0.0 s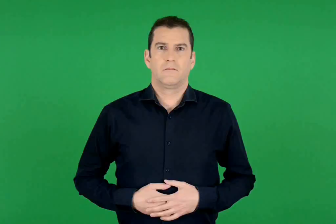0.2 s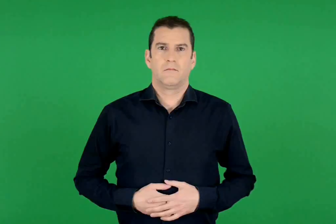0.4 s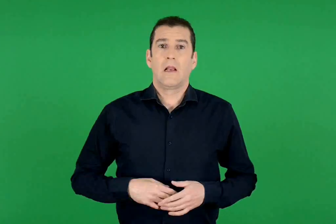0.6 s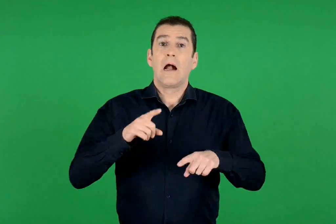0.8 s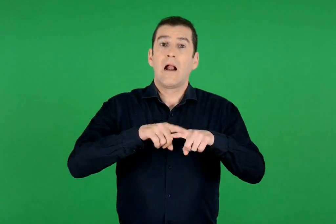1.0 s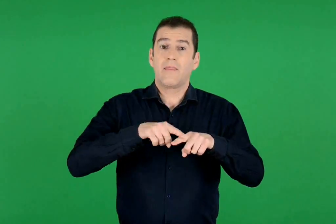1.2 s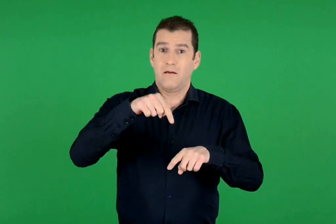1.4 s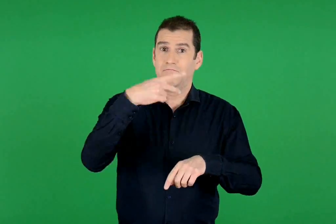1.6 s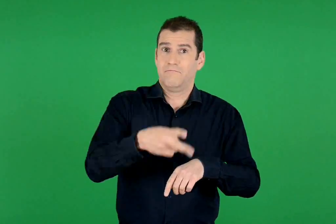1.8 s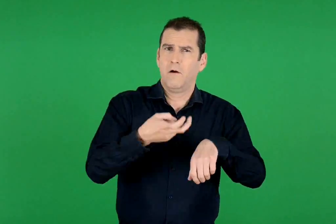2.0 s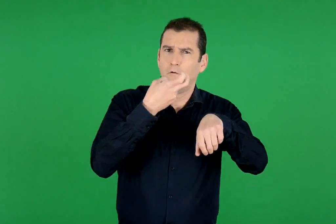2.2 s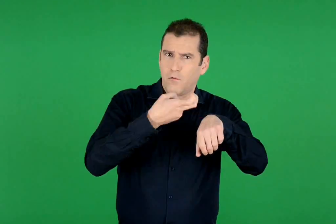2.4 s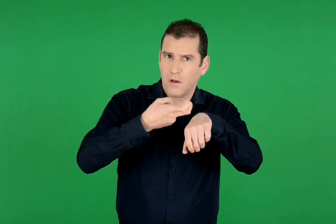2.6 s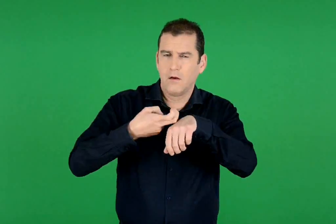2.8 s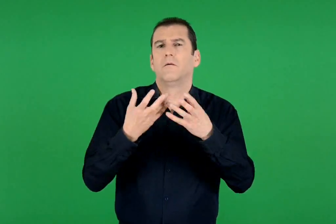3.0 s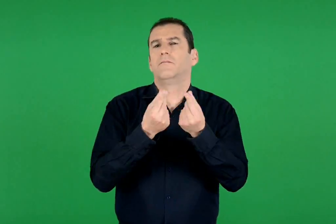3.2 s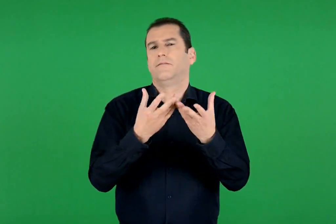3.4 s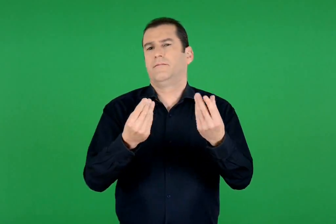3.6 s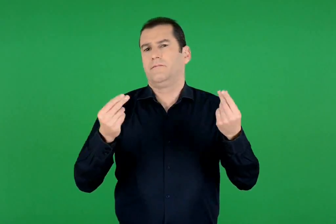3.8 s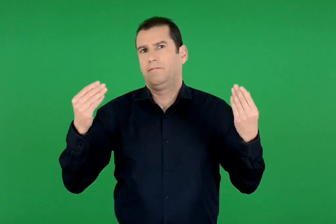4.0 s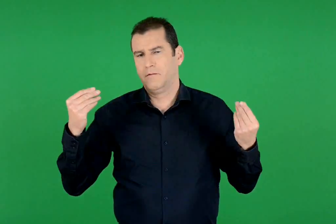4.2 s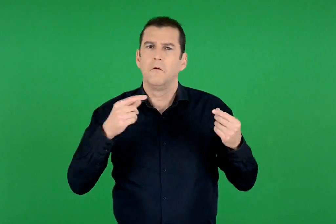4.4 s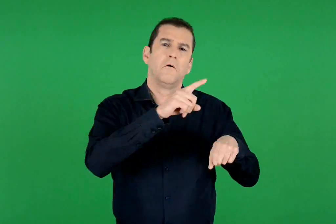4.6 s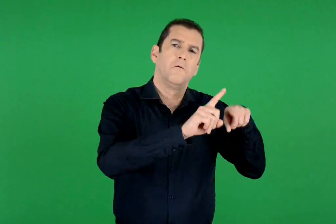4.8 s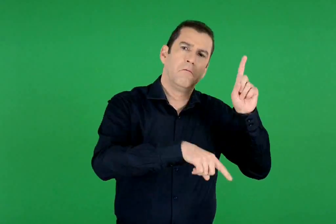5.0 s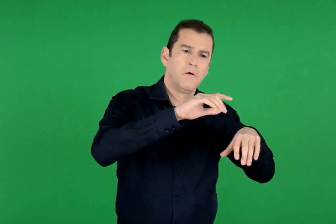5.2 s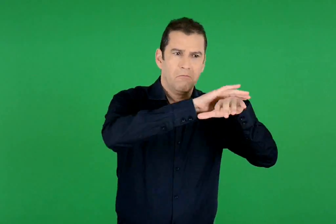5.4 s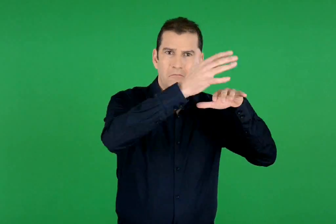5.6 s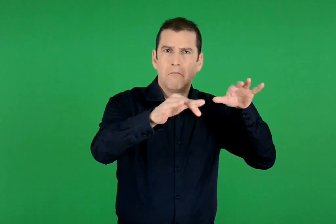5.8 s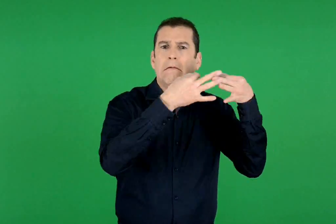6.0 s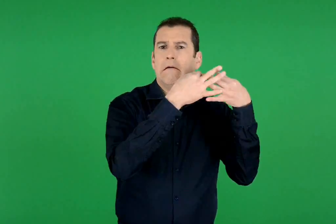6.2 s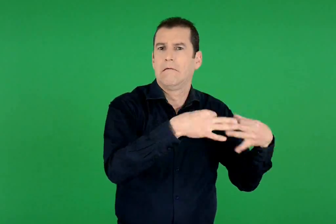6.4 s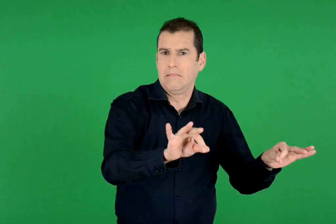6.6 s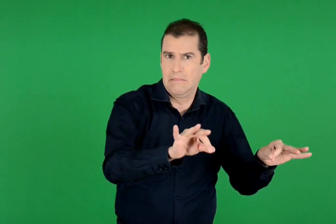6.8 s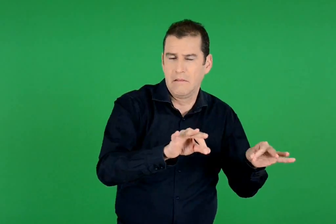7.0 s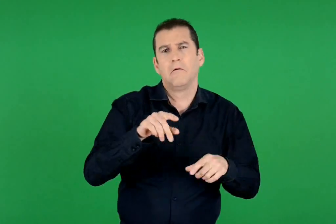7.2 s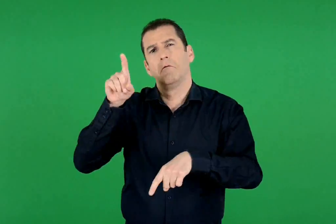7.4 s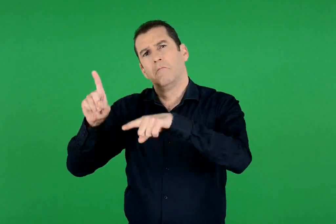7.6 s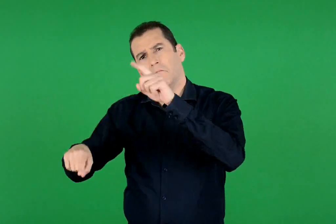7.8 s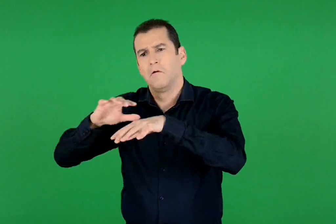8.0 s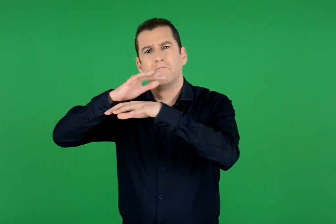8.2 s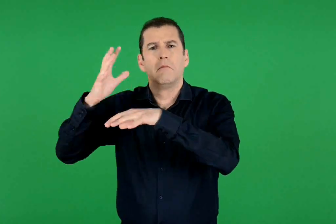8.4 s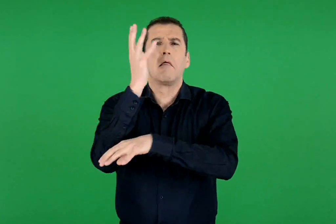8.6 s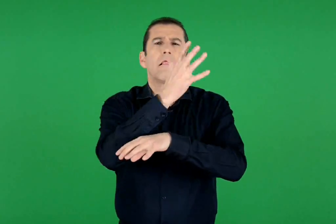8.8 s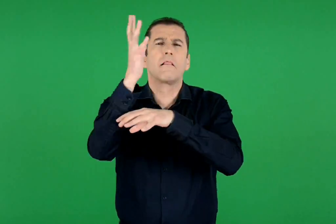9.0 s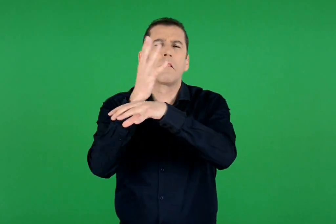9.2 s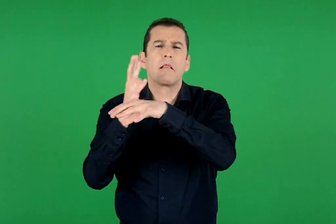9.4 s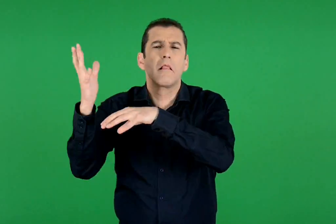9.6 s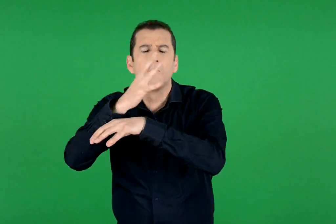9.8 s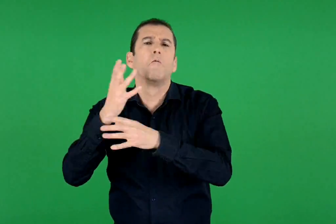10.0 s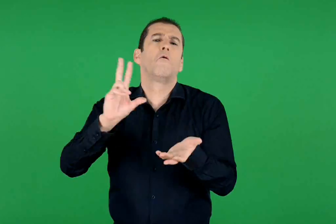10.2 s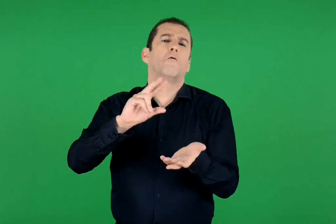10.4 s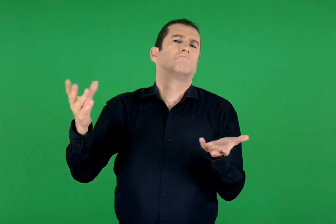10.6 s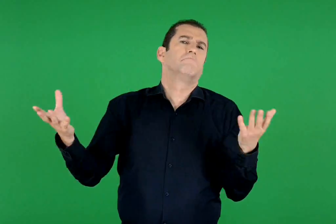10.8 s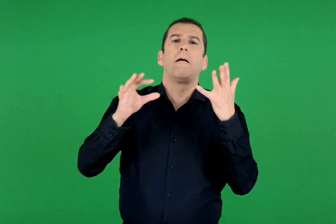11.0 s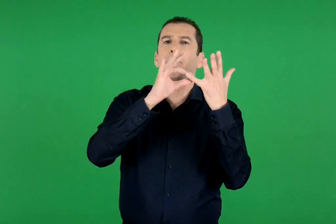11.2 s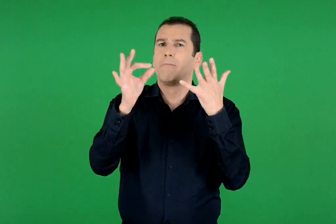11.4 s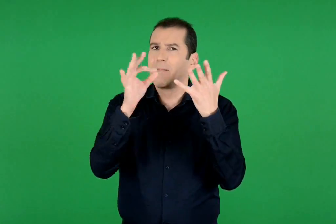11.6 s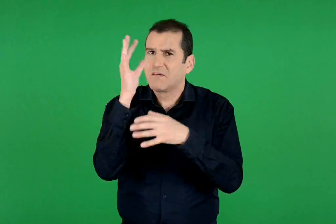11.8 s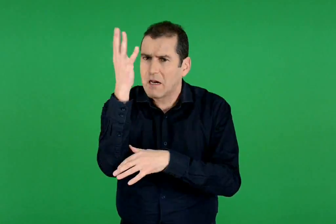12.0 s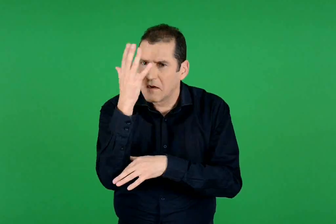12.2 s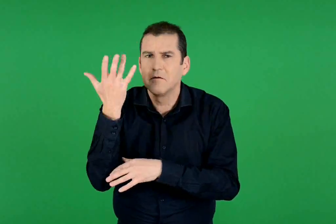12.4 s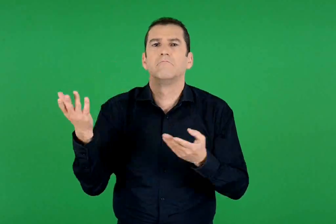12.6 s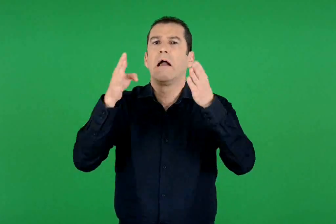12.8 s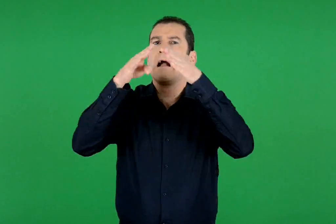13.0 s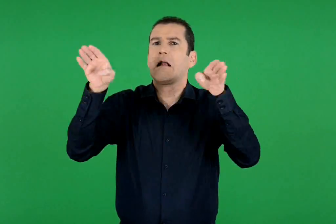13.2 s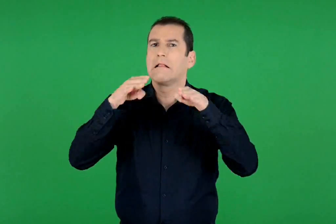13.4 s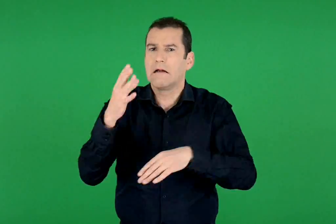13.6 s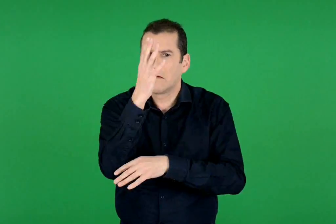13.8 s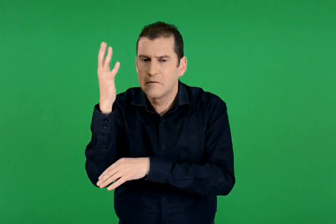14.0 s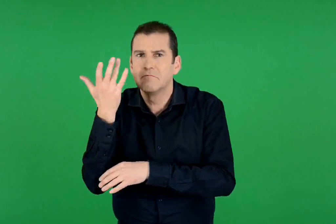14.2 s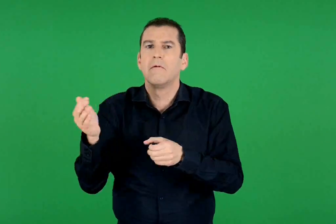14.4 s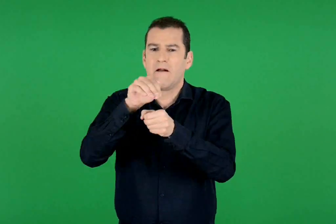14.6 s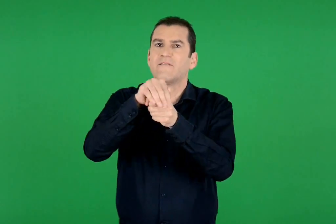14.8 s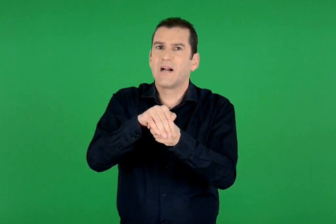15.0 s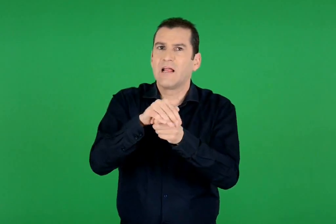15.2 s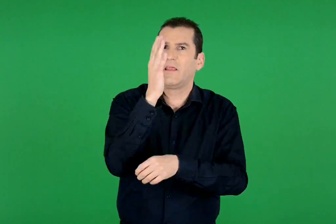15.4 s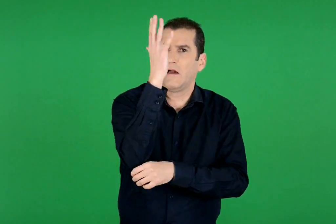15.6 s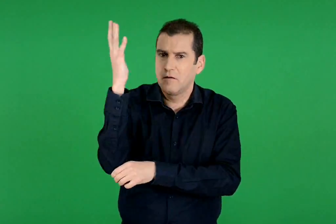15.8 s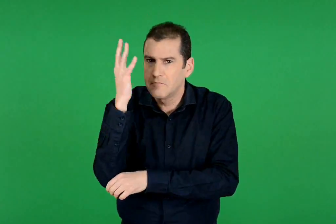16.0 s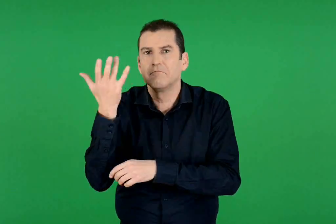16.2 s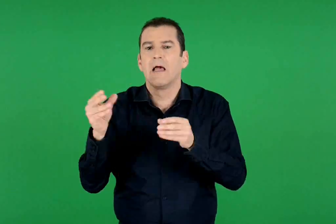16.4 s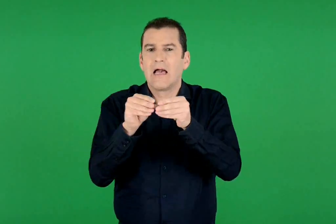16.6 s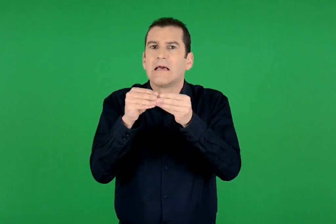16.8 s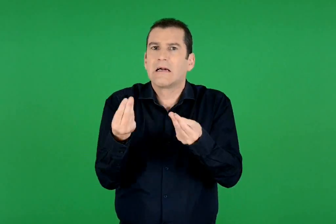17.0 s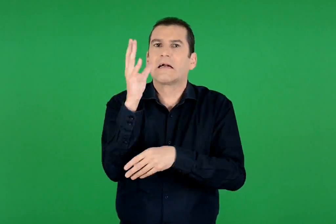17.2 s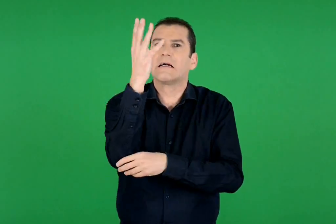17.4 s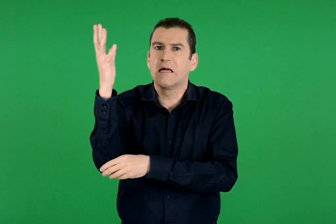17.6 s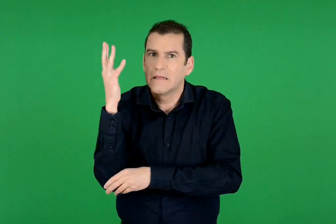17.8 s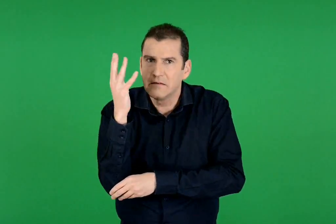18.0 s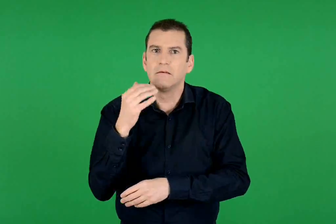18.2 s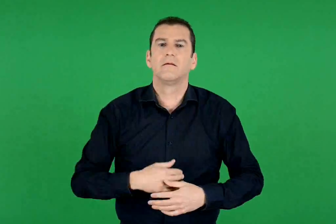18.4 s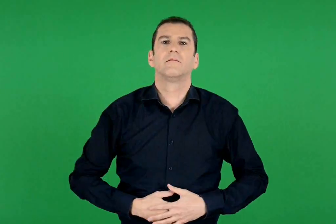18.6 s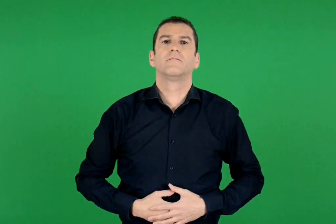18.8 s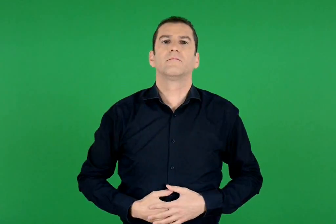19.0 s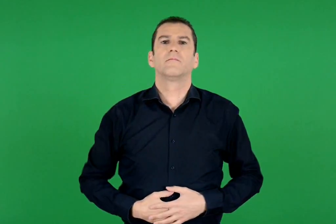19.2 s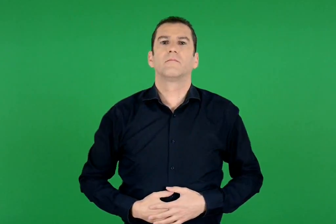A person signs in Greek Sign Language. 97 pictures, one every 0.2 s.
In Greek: τα βουνά της ελλάδας είναι πολλά. αλλού είναι γυμνά από βλάστηση και αλλού τα σκεπάζουν δάση από δέντρα , όπως πεύκα , έλατα , βελανιδιές , καστανιές
